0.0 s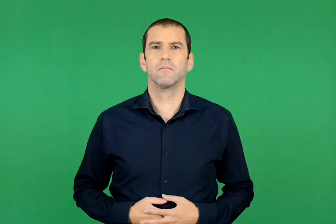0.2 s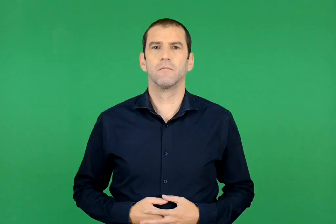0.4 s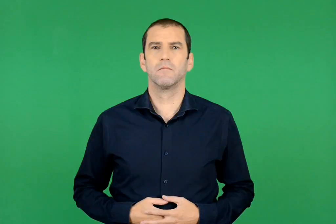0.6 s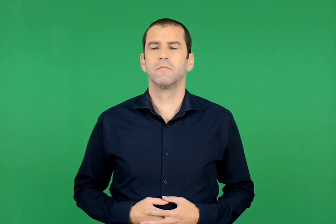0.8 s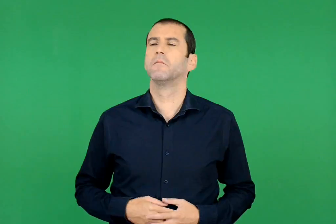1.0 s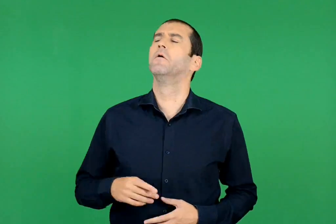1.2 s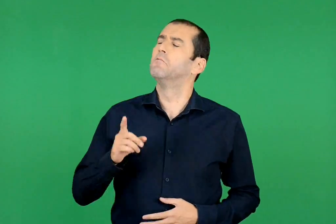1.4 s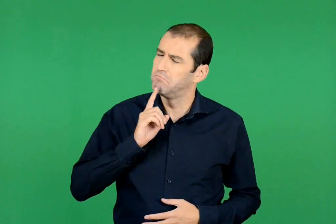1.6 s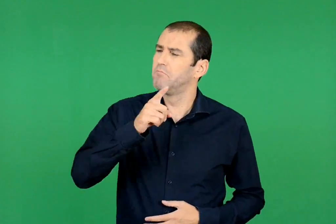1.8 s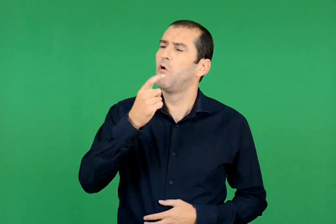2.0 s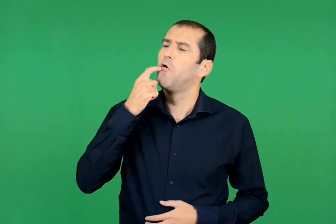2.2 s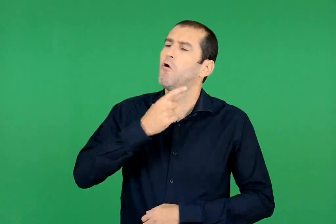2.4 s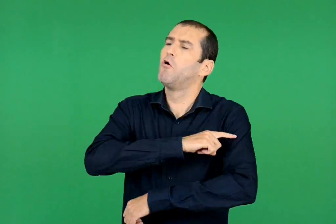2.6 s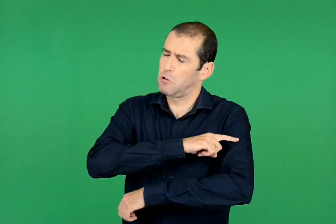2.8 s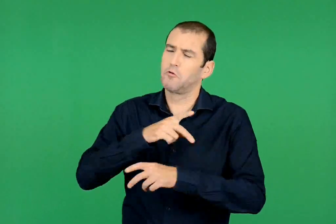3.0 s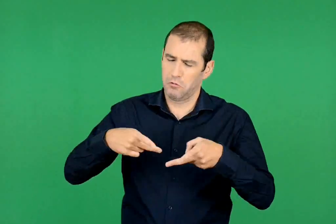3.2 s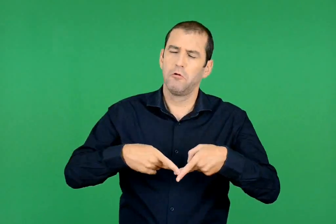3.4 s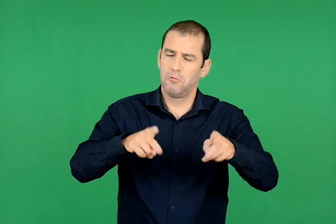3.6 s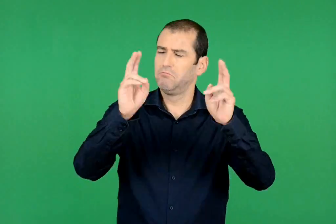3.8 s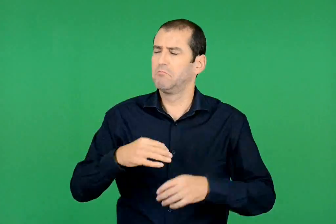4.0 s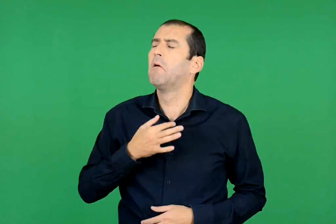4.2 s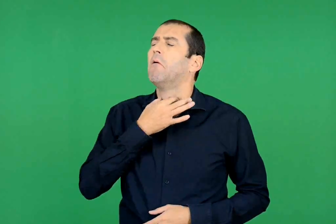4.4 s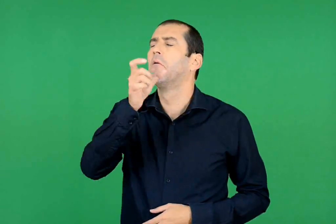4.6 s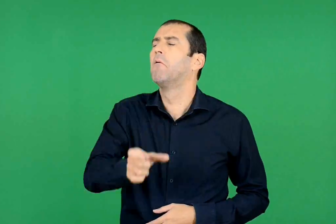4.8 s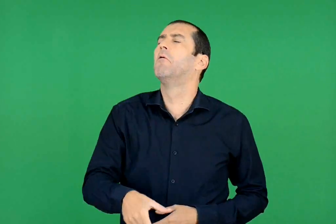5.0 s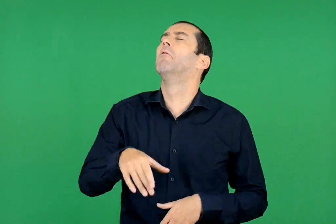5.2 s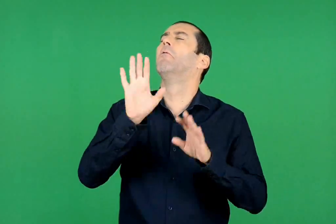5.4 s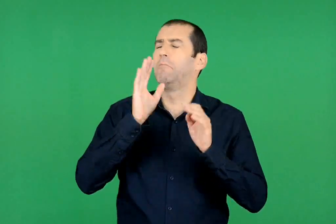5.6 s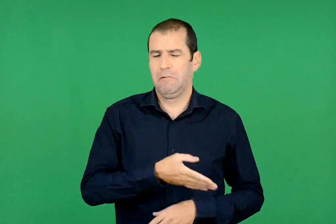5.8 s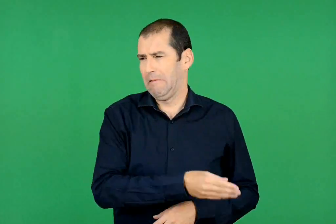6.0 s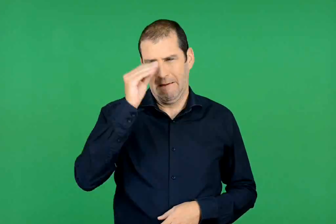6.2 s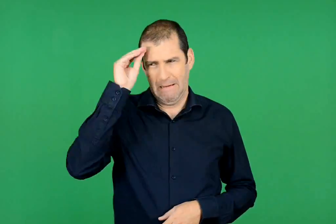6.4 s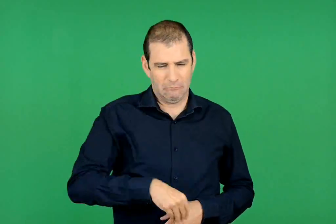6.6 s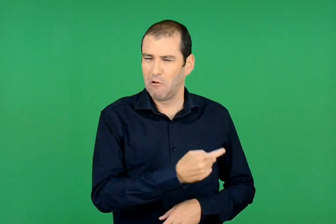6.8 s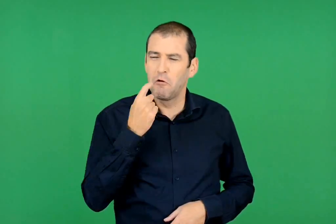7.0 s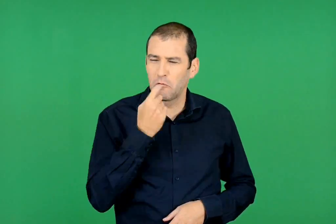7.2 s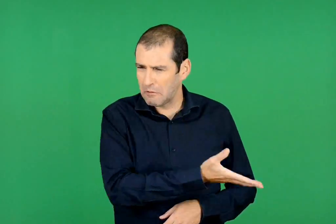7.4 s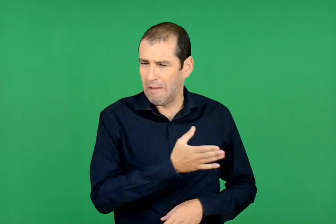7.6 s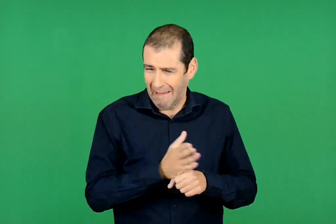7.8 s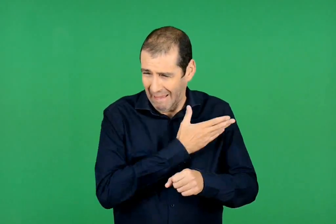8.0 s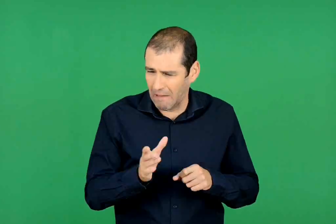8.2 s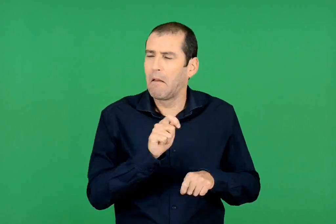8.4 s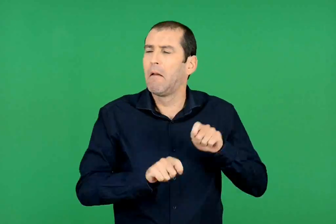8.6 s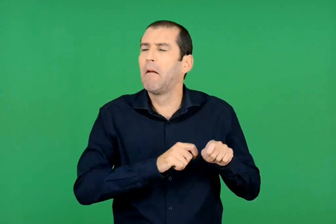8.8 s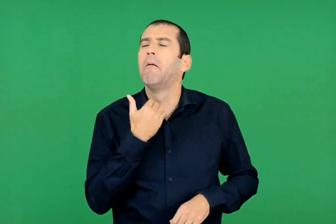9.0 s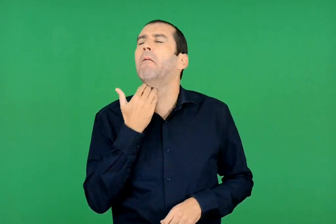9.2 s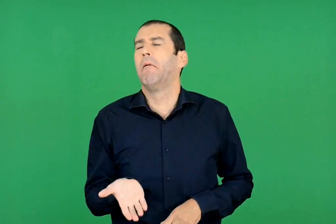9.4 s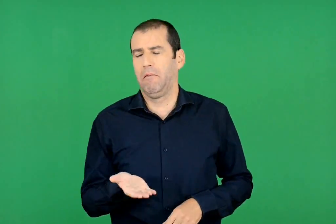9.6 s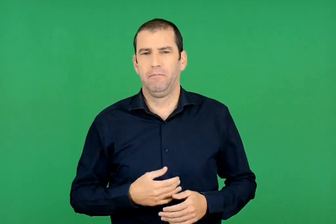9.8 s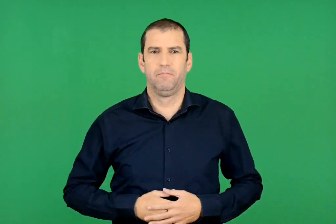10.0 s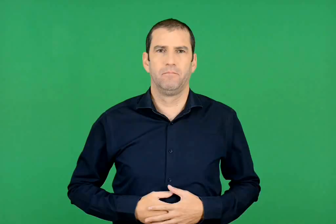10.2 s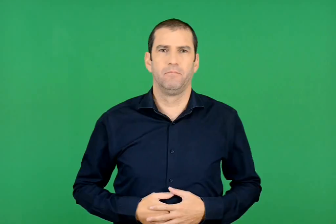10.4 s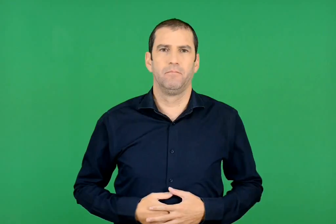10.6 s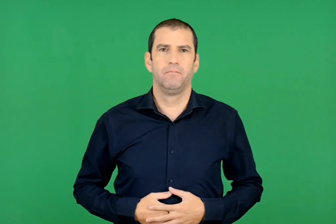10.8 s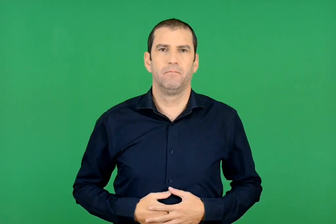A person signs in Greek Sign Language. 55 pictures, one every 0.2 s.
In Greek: και τον οδοντογιατρό επίσης. δεν τον χρειαζόμαστε πια. έτσι που έγιναν τα δόντια της χαζούλας , δε θεραπεύονται με τίποτα
